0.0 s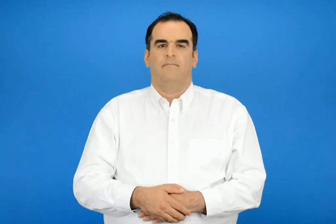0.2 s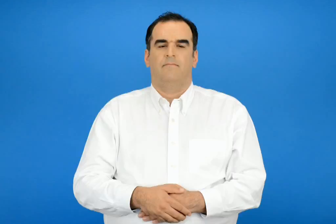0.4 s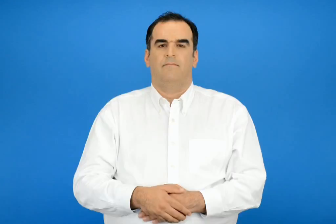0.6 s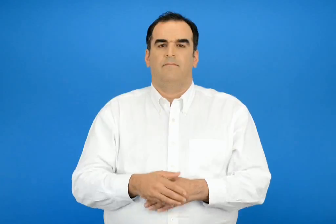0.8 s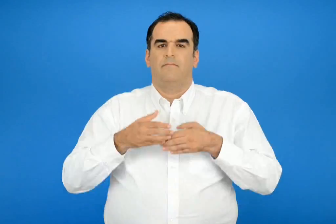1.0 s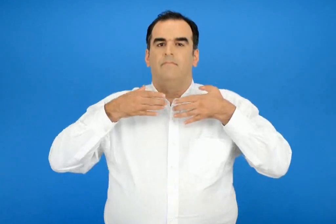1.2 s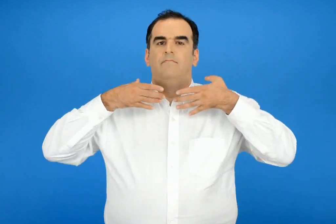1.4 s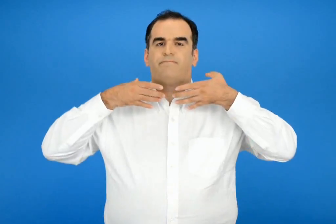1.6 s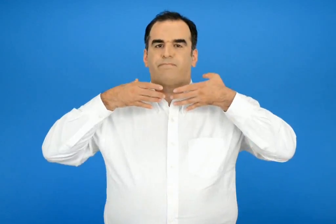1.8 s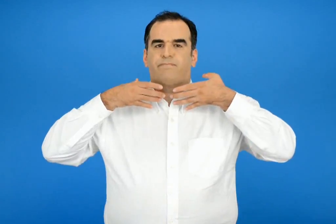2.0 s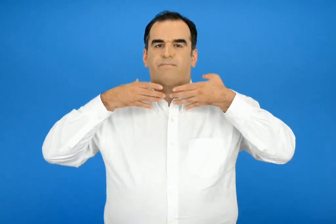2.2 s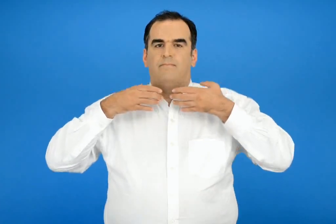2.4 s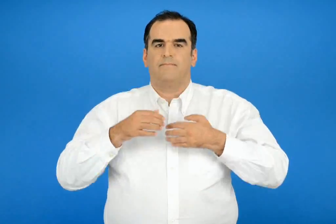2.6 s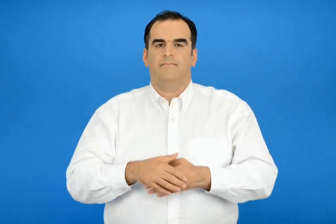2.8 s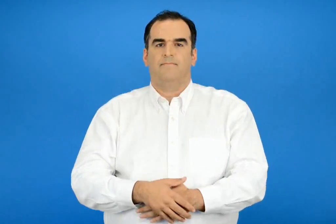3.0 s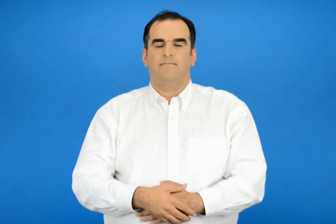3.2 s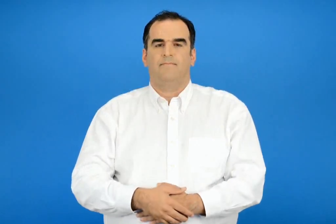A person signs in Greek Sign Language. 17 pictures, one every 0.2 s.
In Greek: χοντρός
